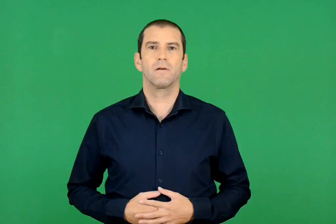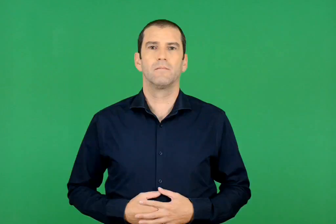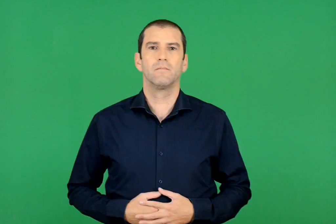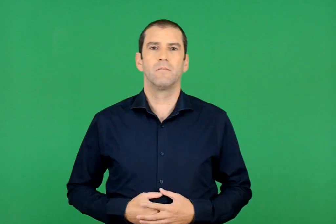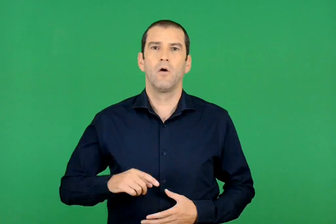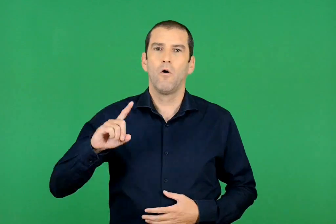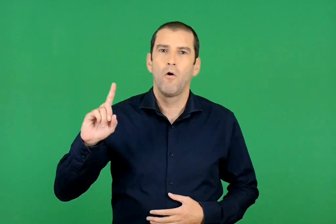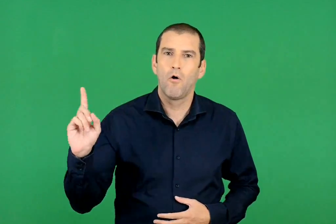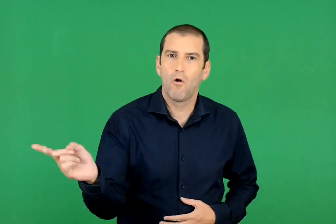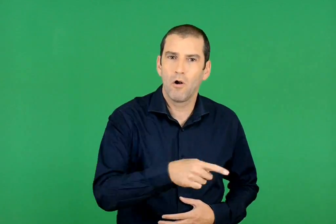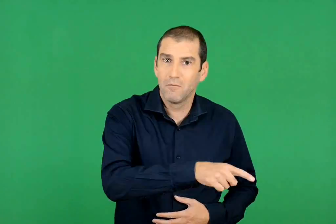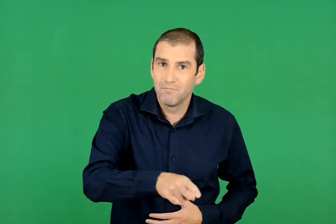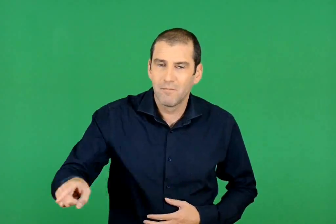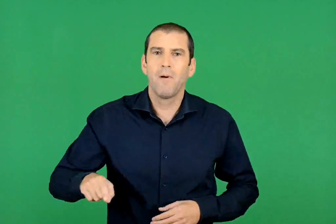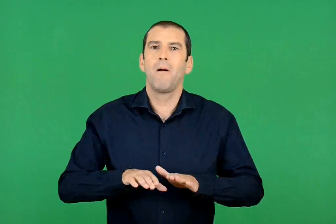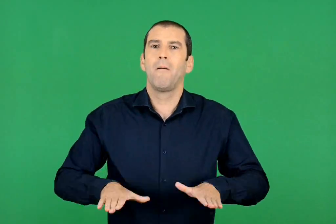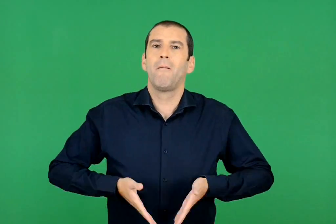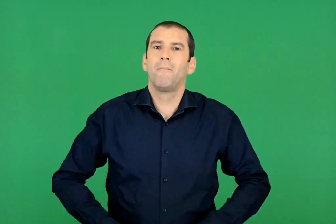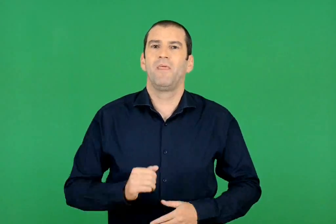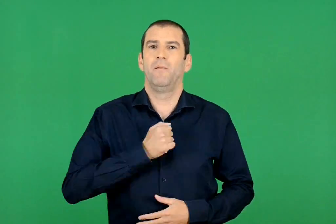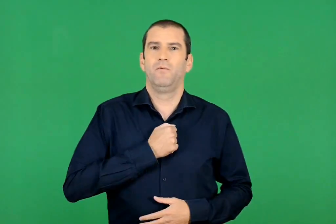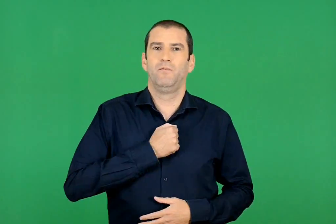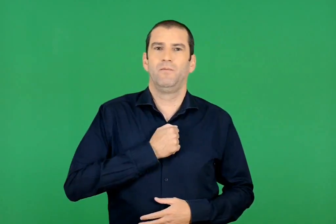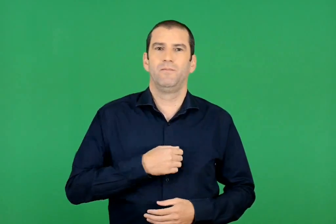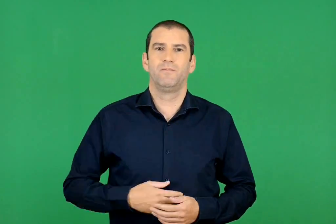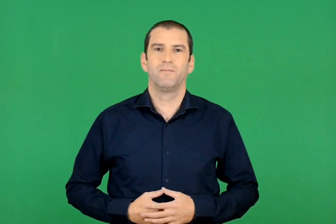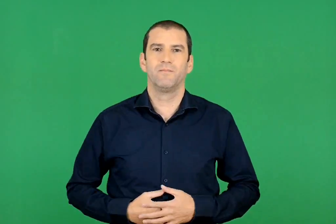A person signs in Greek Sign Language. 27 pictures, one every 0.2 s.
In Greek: ήταν όλα τους παιδιά µου
